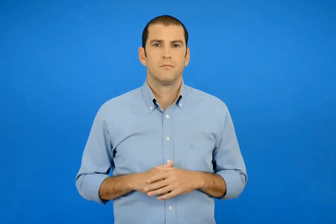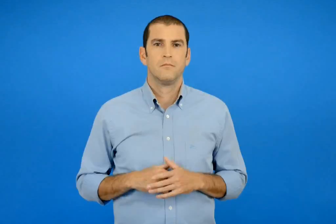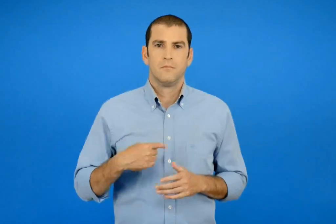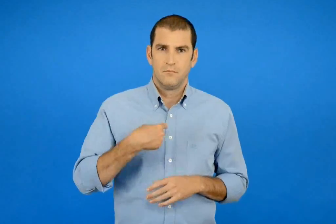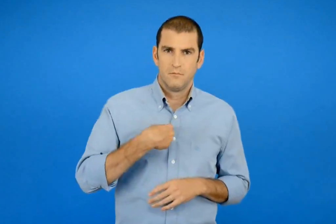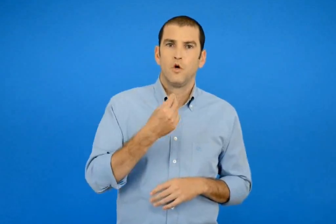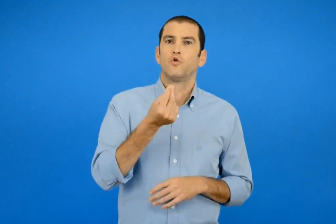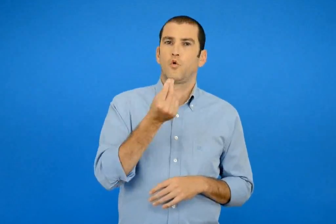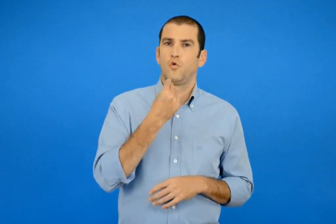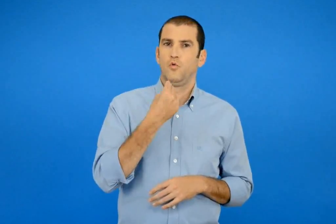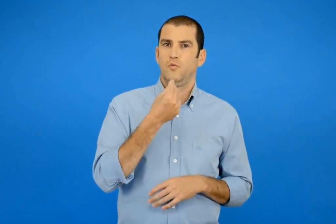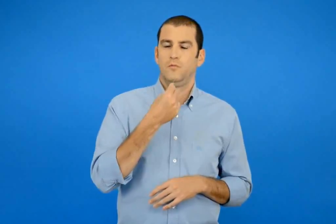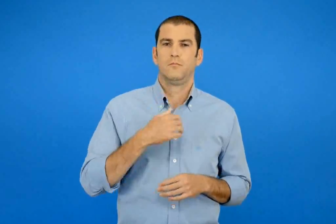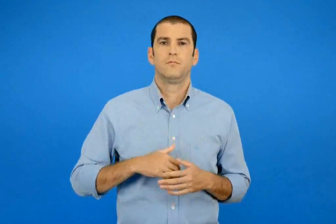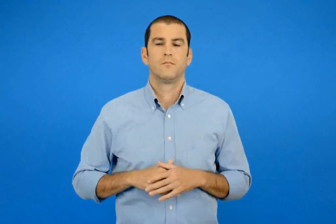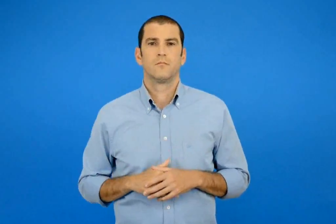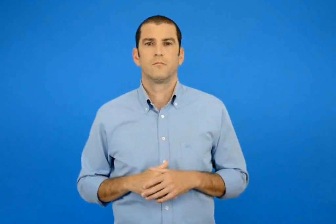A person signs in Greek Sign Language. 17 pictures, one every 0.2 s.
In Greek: τρώω
